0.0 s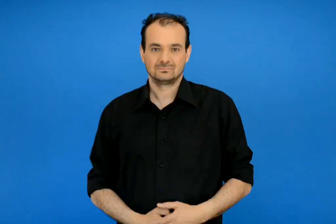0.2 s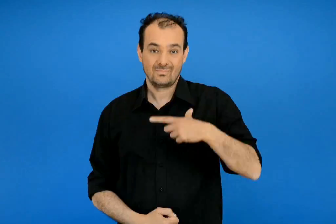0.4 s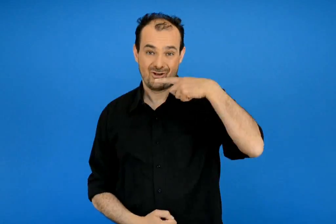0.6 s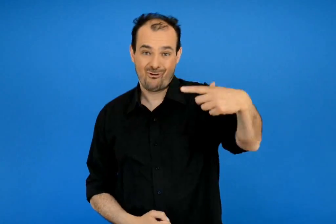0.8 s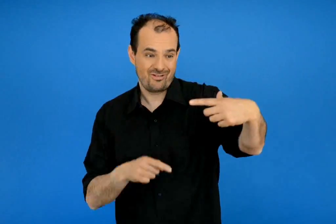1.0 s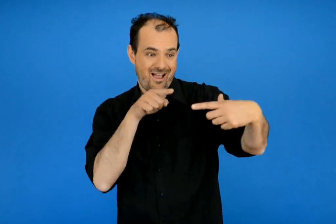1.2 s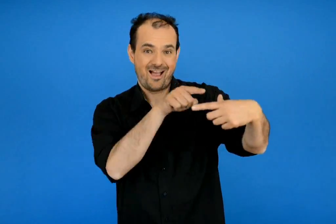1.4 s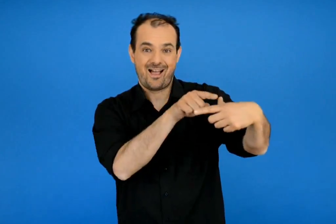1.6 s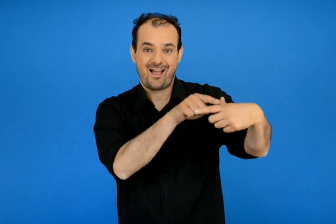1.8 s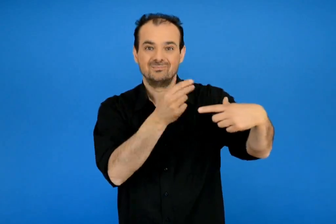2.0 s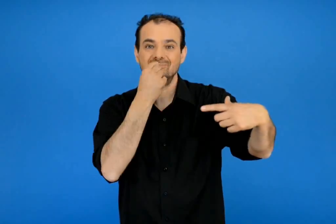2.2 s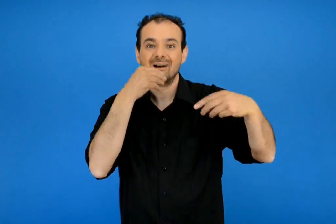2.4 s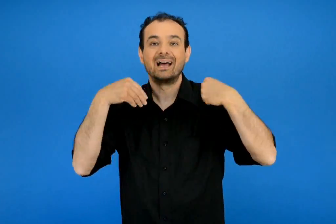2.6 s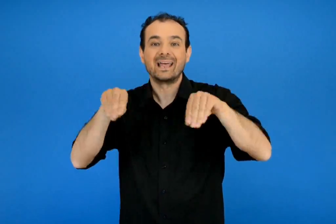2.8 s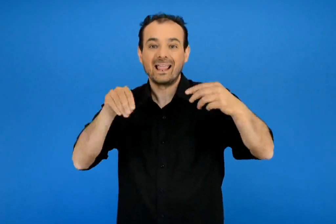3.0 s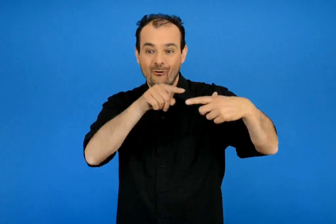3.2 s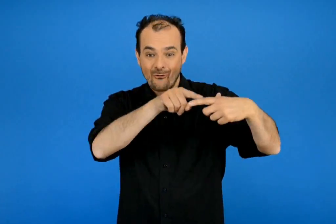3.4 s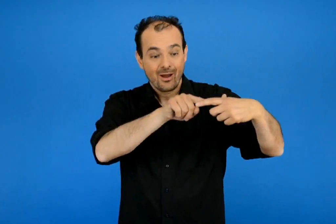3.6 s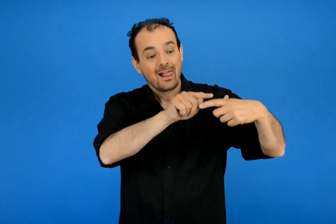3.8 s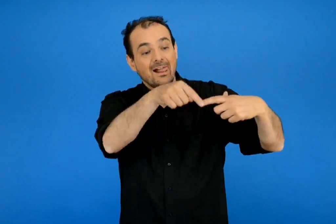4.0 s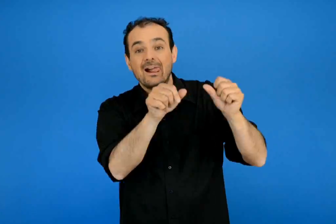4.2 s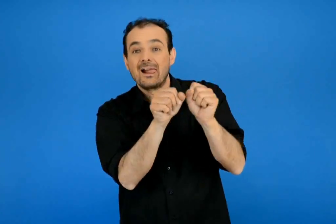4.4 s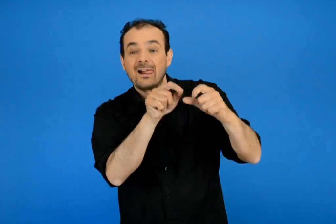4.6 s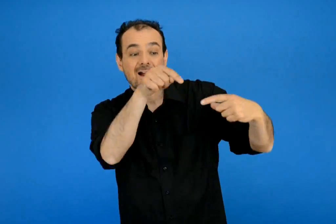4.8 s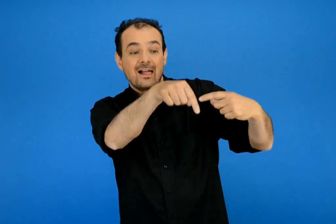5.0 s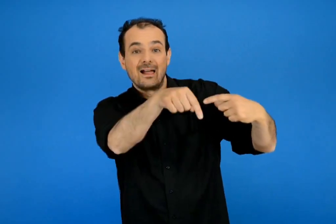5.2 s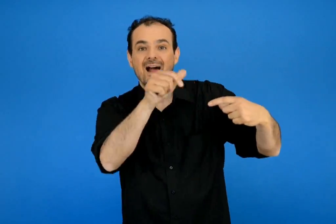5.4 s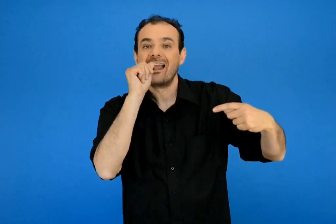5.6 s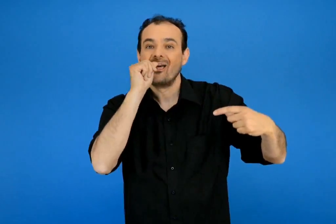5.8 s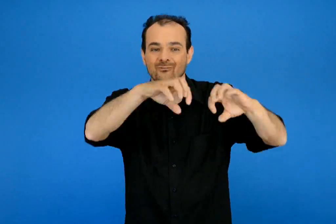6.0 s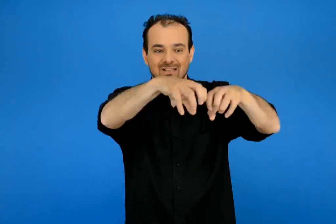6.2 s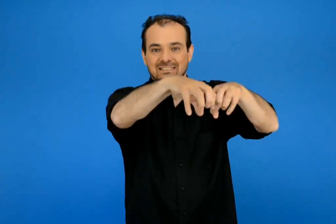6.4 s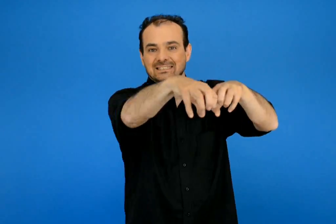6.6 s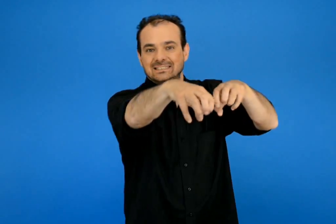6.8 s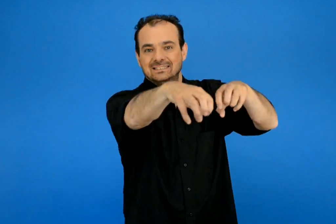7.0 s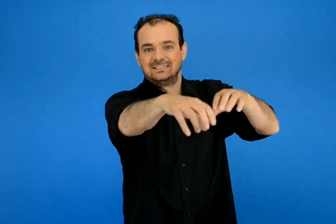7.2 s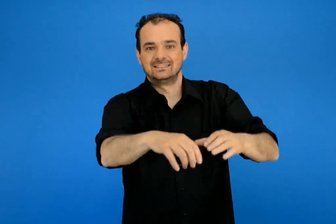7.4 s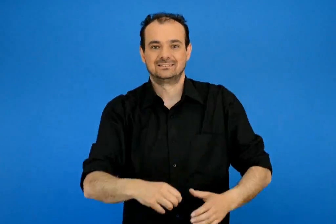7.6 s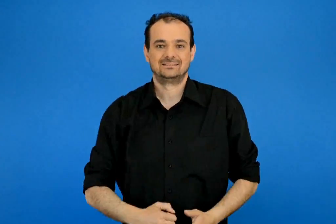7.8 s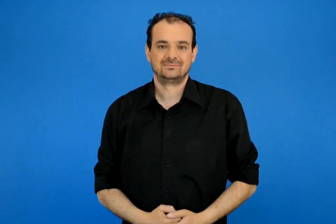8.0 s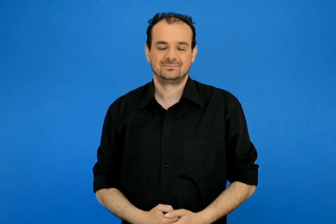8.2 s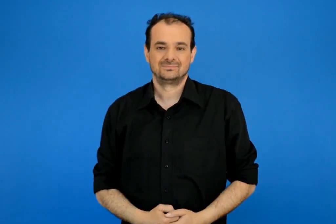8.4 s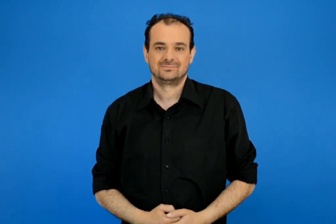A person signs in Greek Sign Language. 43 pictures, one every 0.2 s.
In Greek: σε μια γωνιά είναι το κυλικείο και κοντά του οι βρύσες
